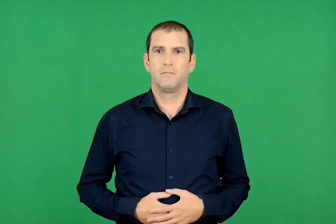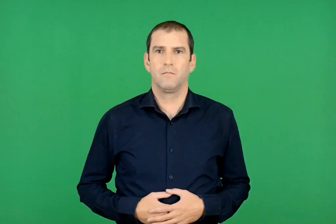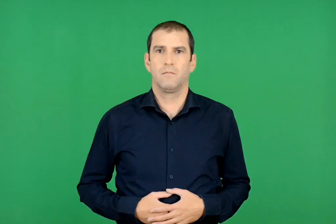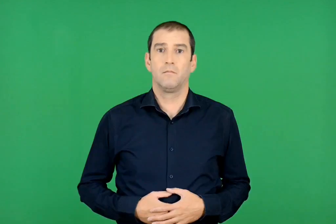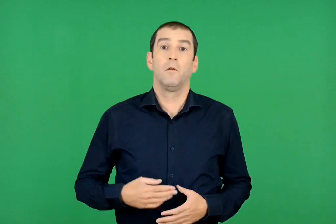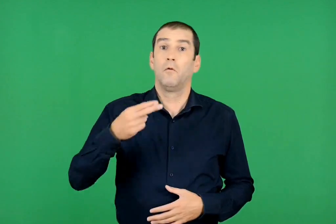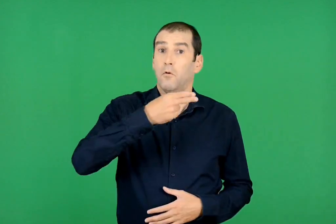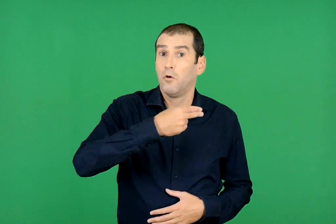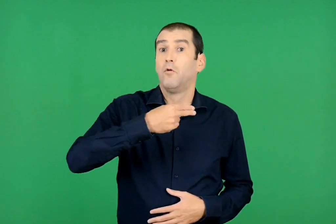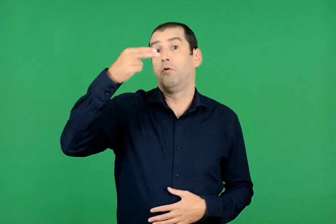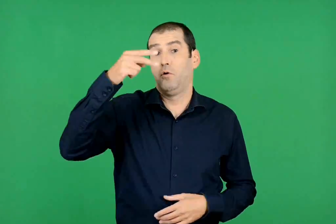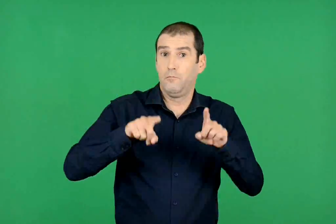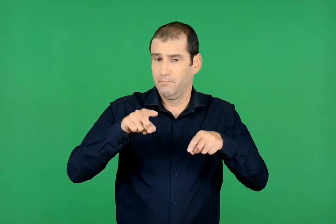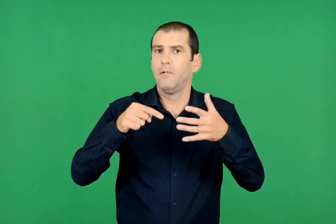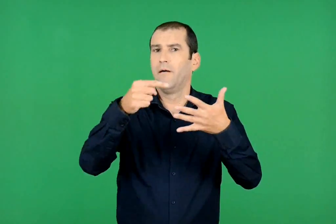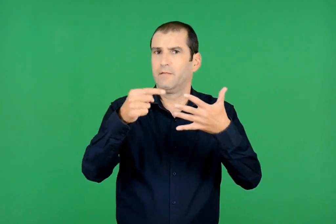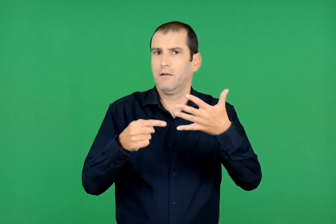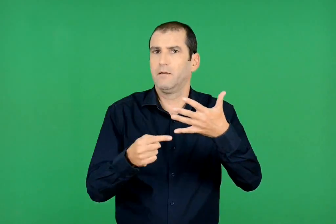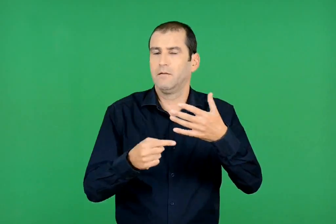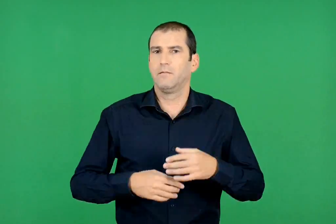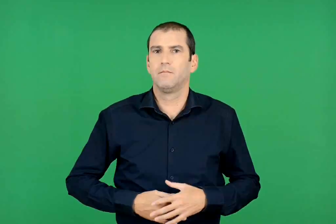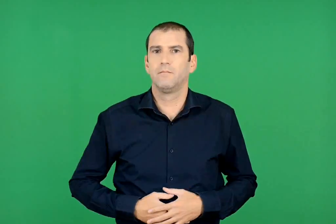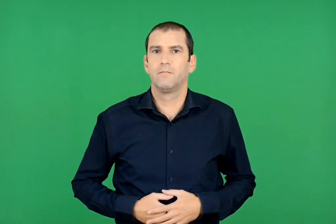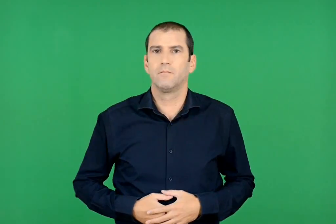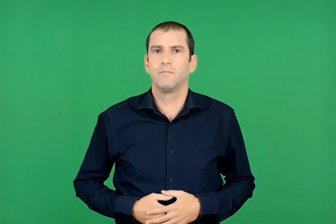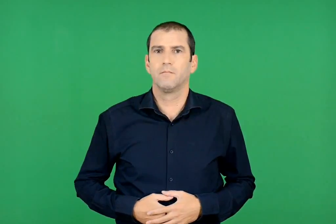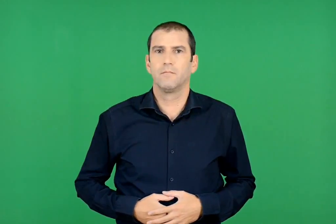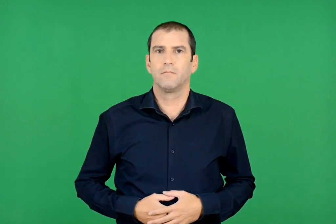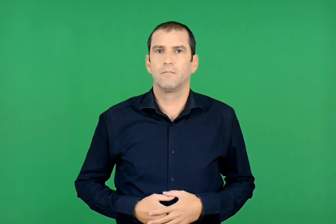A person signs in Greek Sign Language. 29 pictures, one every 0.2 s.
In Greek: τα πιο γνωστά από αυτά είναι
